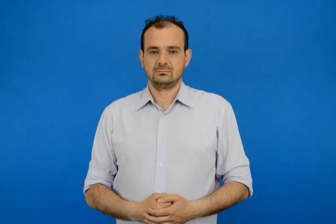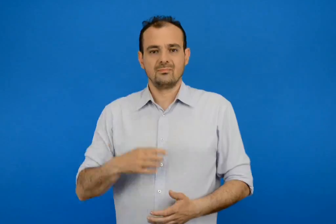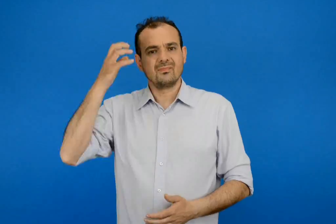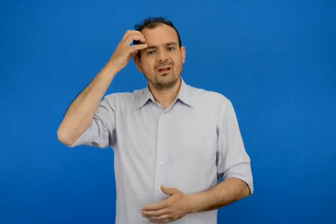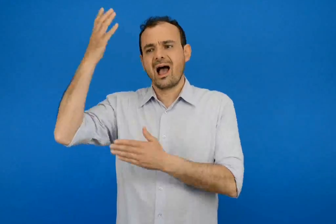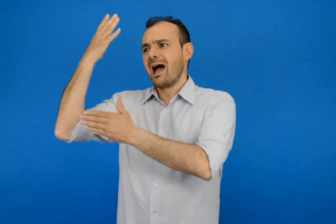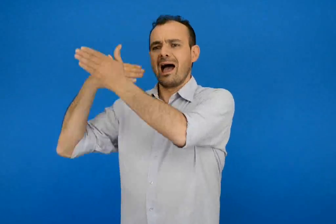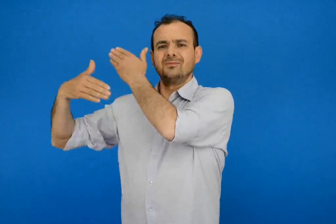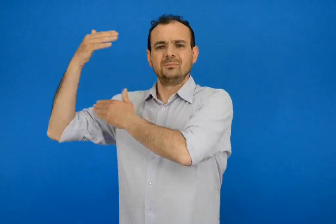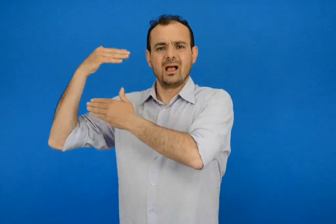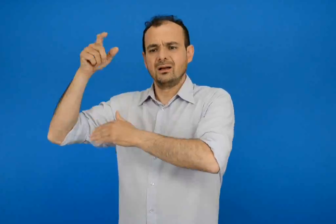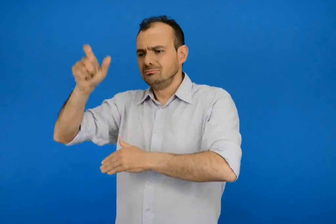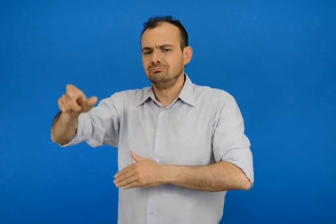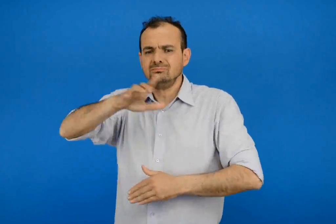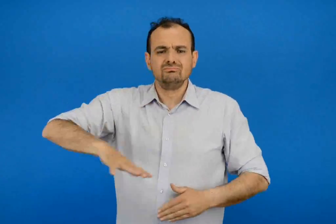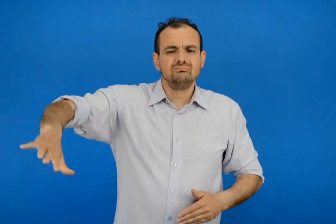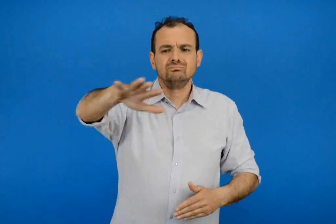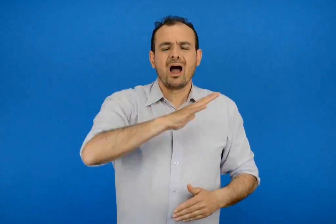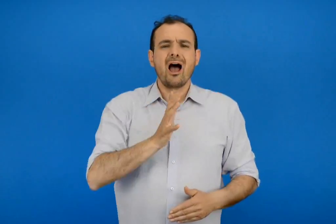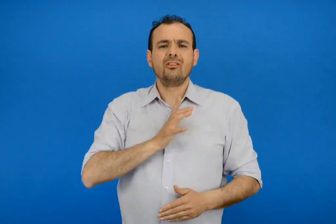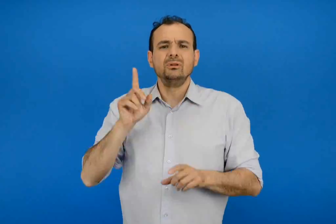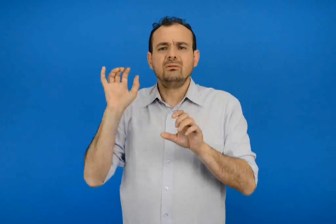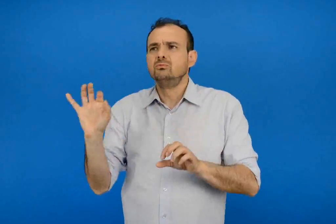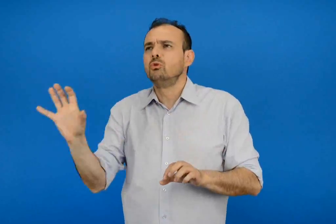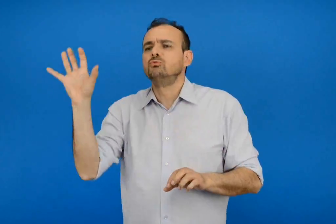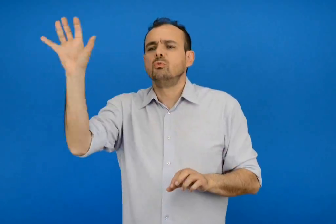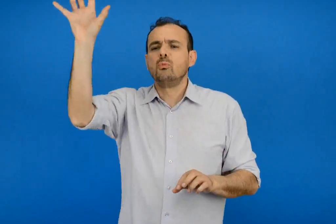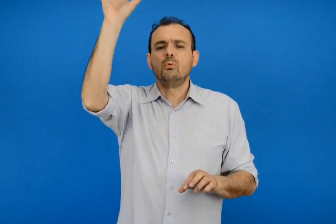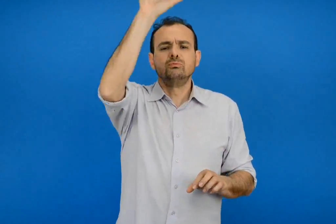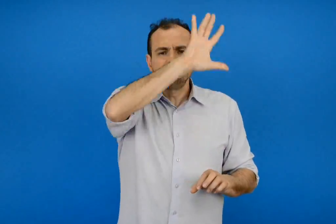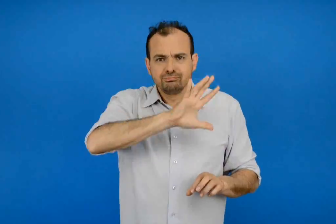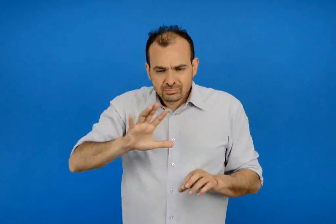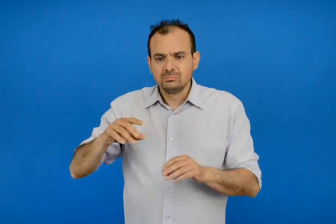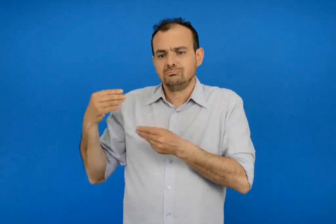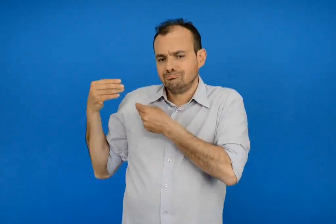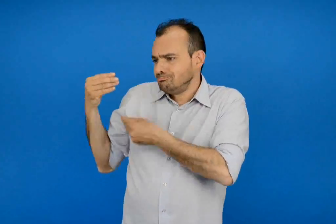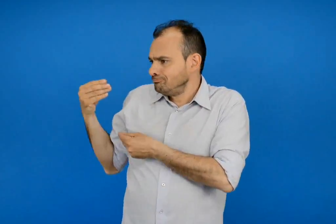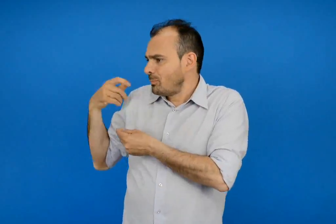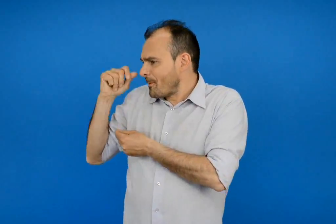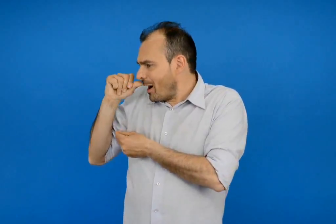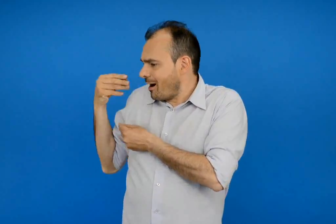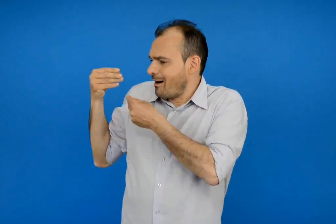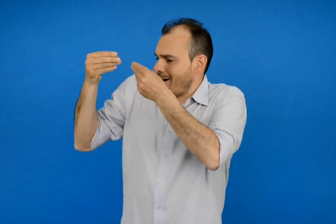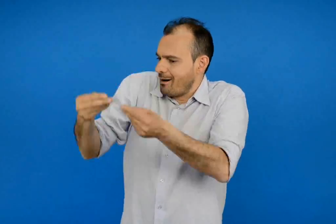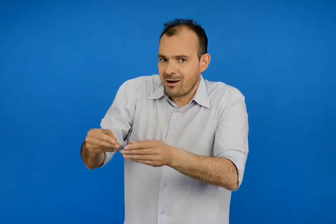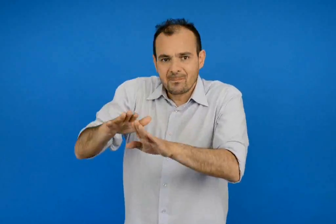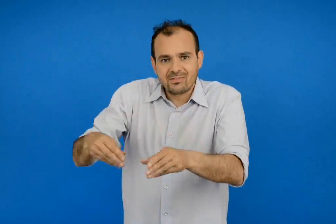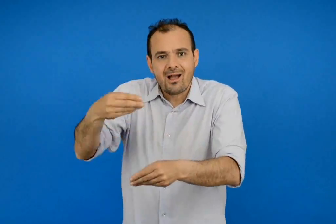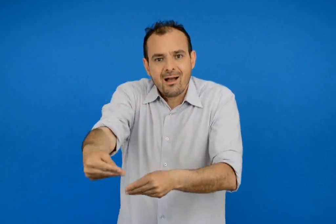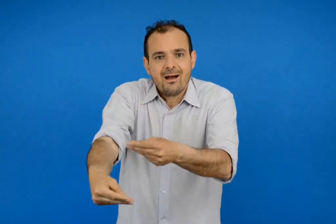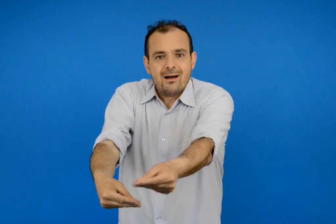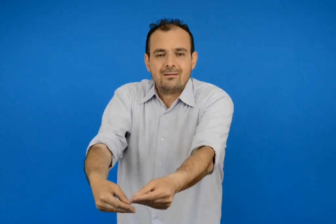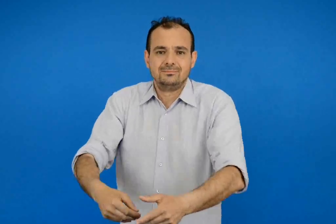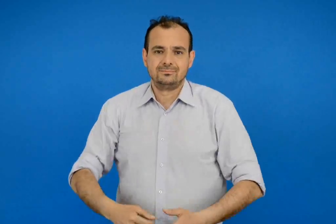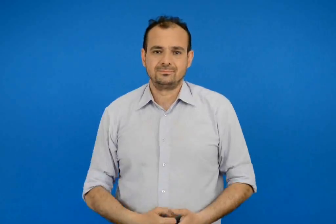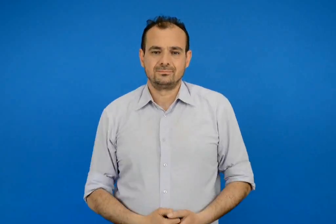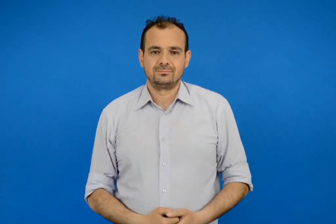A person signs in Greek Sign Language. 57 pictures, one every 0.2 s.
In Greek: έθιμα συνήθειες που έχουν οι άνθρωποι σε κάθε τόπο και οι οποίες μεταφέρονται από τους γονείς στα παιδιά
